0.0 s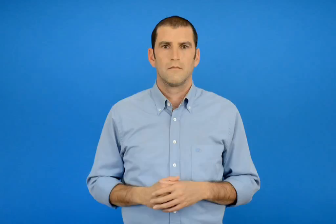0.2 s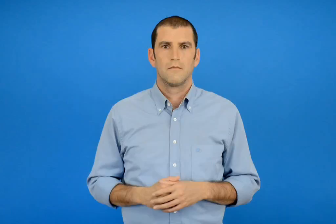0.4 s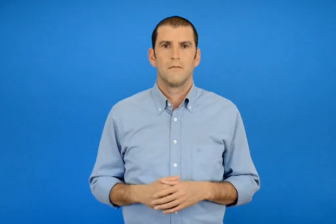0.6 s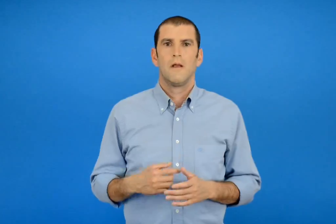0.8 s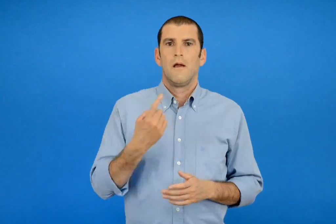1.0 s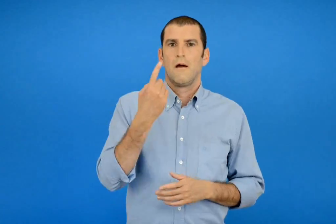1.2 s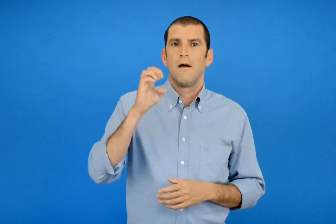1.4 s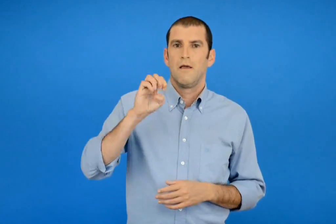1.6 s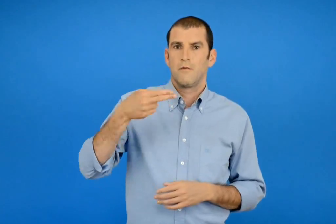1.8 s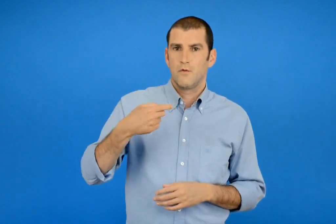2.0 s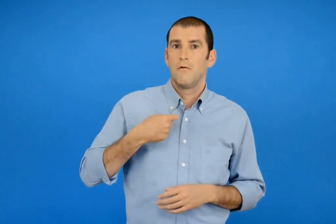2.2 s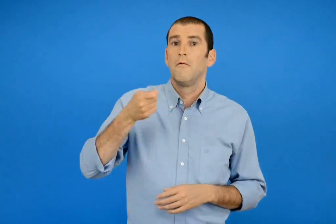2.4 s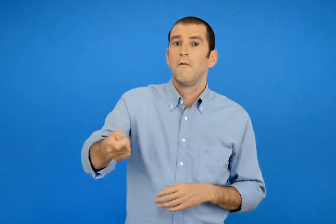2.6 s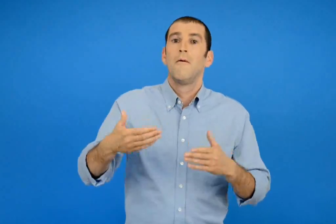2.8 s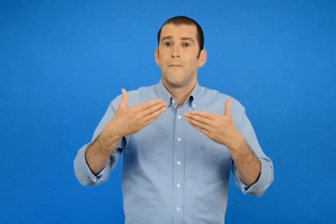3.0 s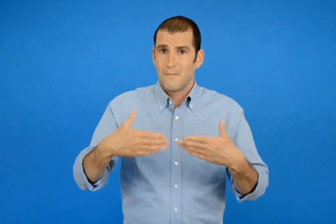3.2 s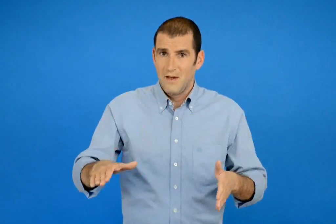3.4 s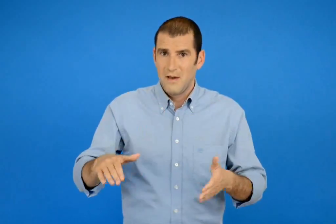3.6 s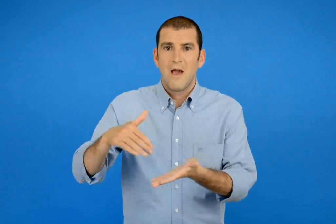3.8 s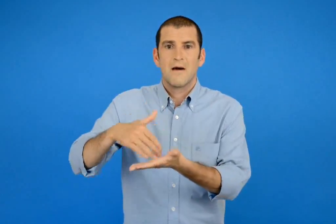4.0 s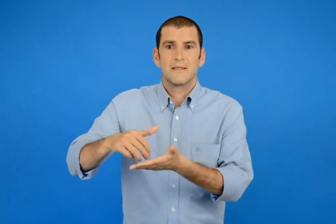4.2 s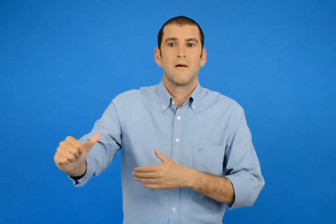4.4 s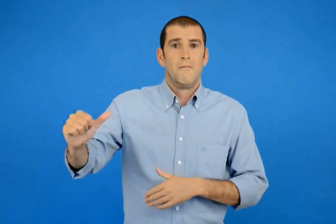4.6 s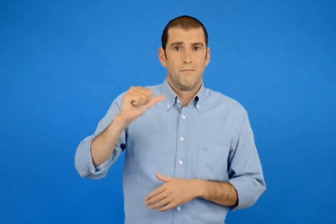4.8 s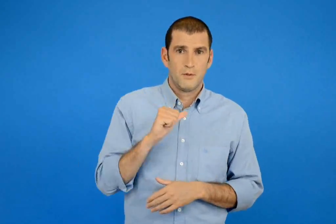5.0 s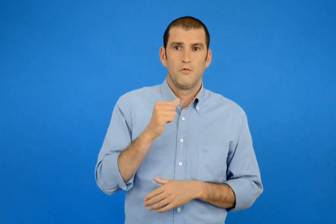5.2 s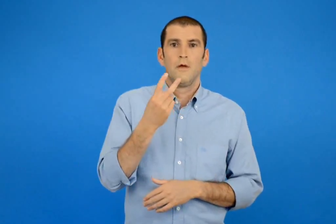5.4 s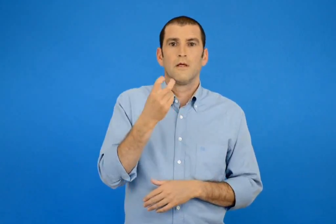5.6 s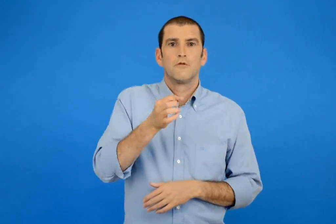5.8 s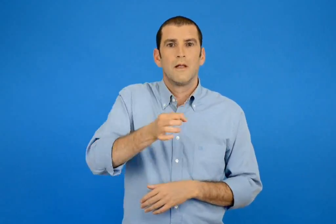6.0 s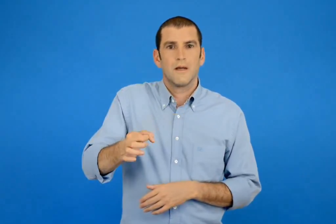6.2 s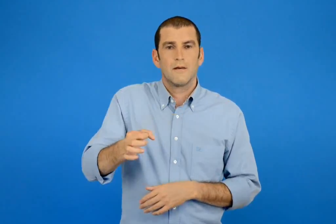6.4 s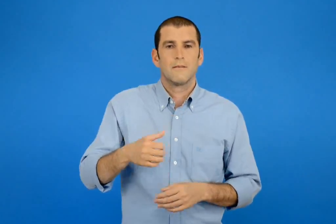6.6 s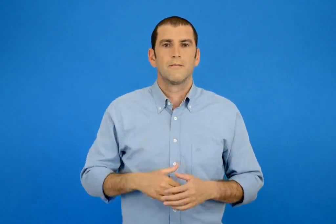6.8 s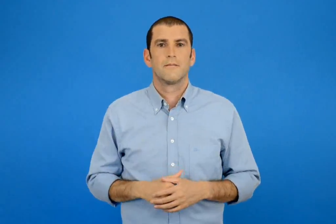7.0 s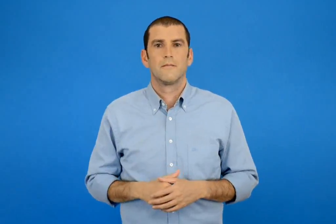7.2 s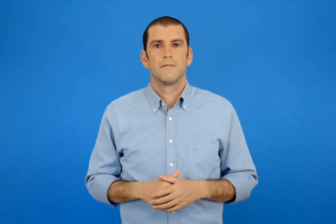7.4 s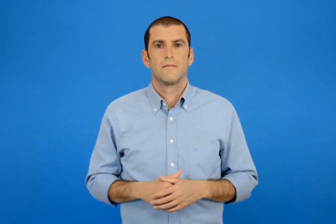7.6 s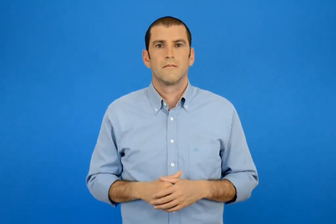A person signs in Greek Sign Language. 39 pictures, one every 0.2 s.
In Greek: έδωσα 1 € και πήρα ρέστα 20 λεπτό
